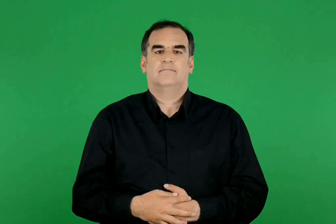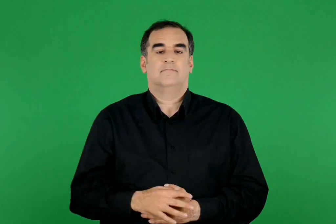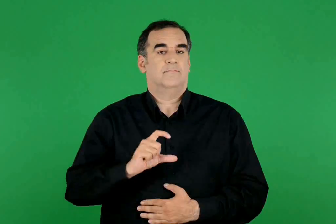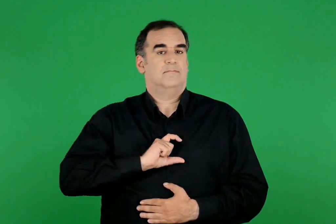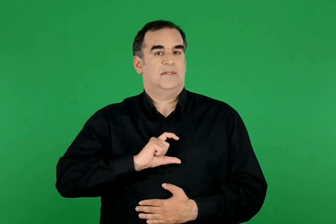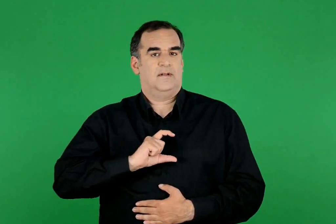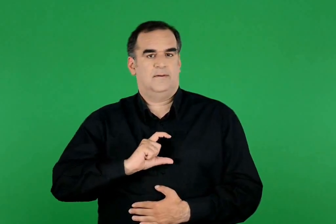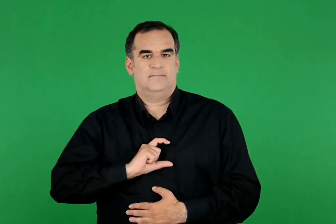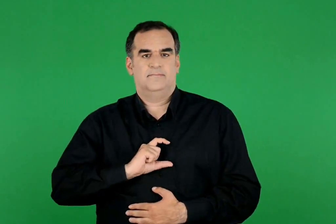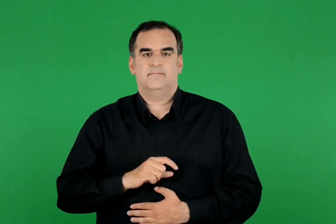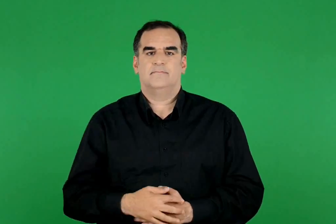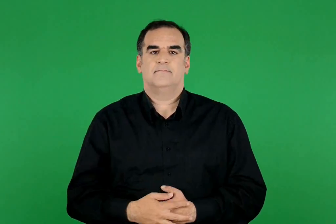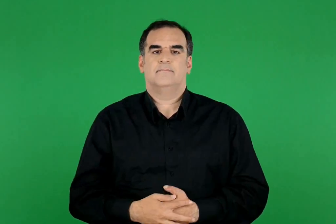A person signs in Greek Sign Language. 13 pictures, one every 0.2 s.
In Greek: μετάλλια
